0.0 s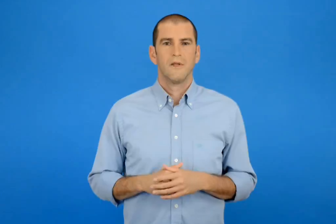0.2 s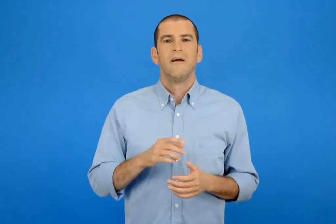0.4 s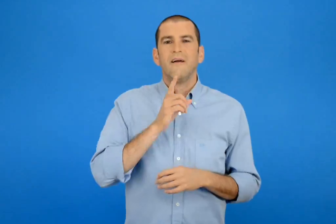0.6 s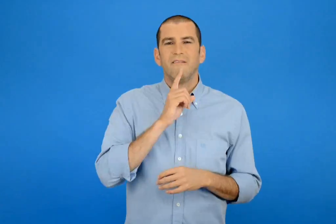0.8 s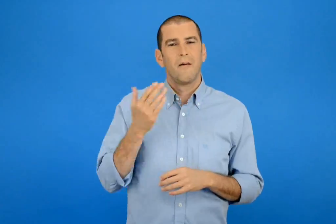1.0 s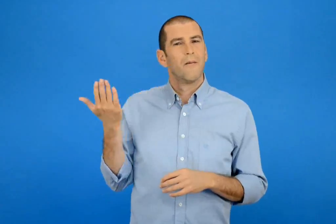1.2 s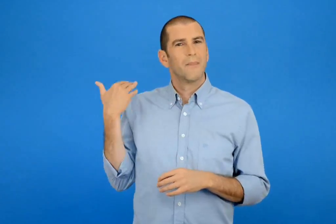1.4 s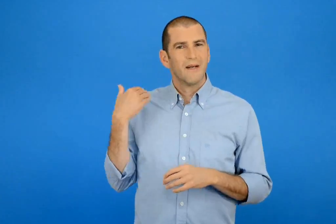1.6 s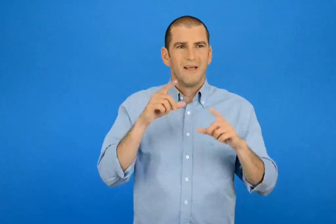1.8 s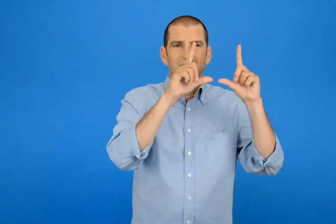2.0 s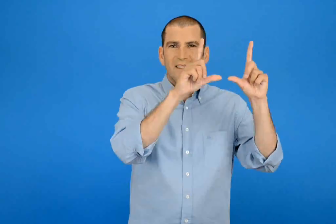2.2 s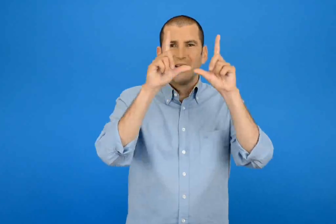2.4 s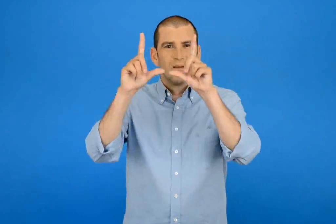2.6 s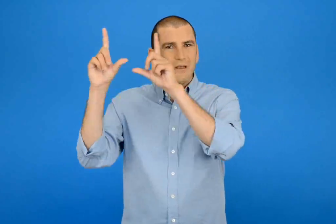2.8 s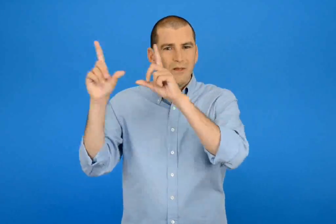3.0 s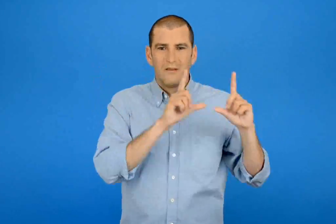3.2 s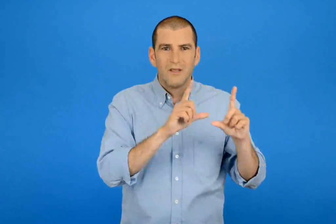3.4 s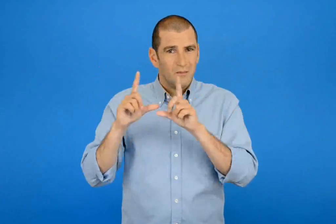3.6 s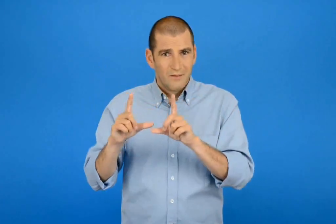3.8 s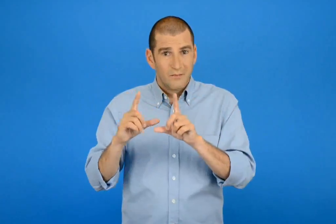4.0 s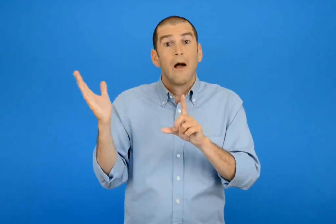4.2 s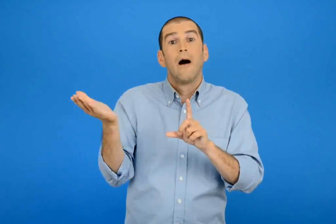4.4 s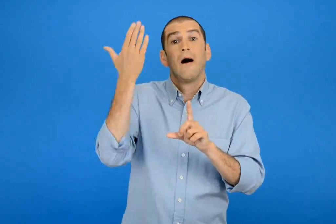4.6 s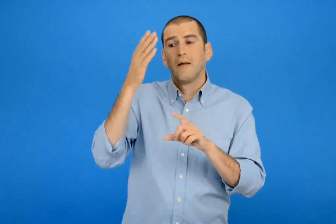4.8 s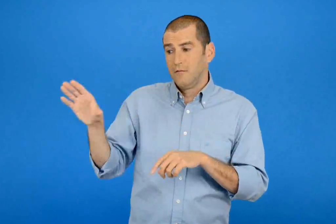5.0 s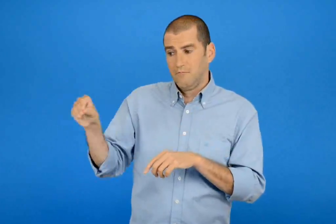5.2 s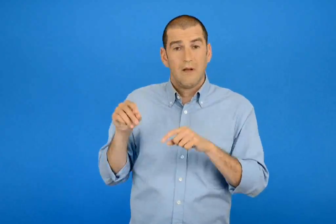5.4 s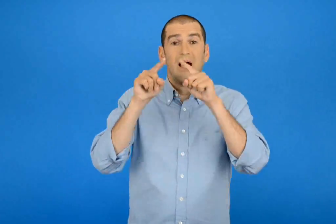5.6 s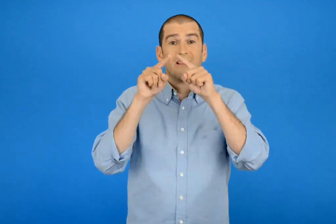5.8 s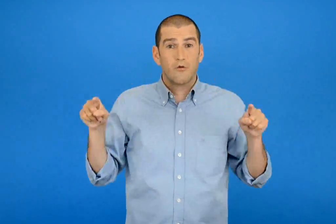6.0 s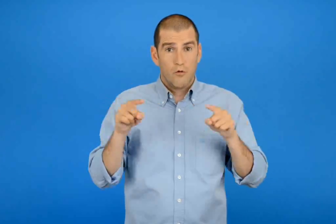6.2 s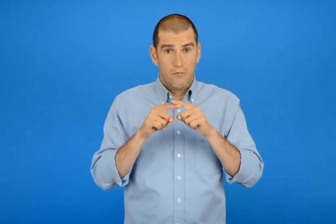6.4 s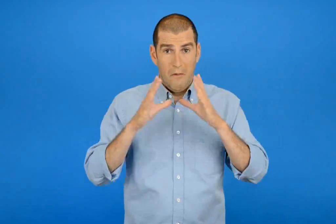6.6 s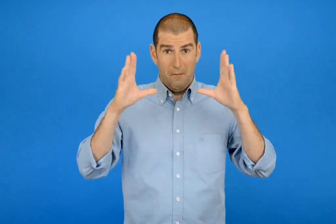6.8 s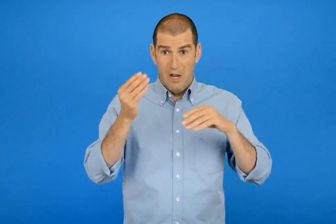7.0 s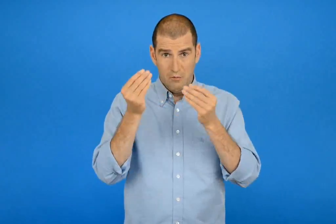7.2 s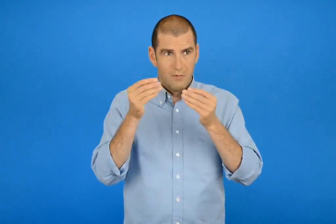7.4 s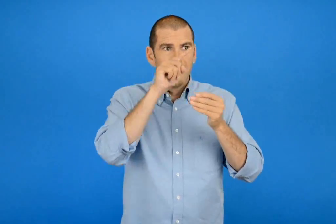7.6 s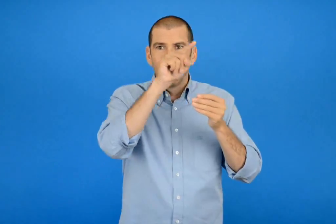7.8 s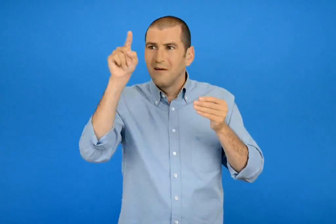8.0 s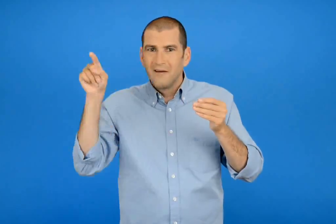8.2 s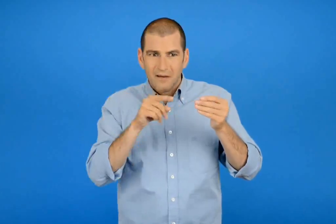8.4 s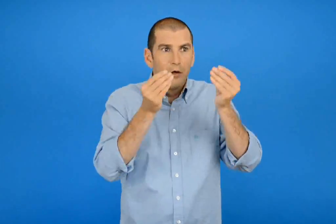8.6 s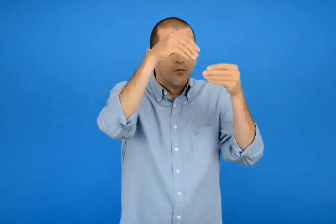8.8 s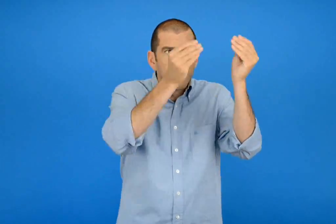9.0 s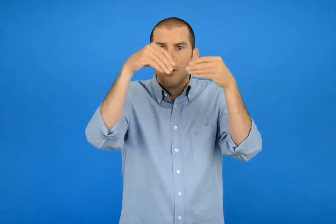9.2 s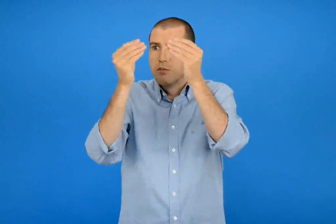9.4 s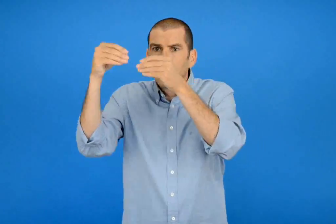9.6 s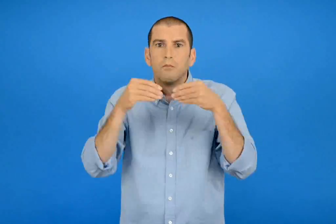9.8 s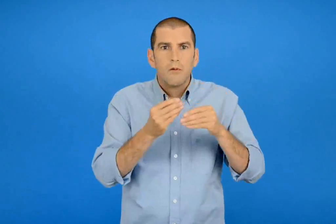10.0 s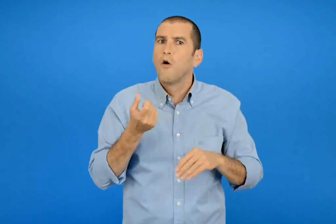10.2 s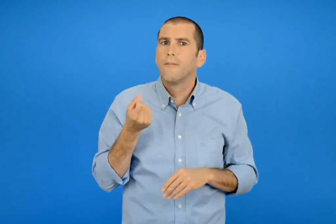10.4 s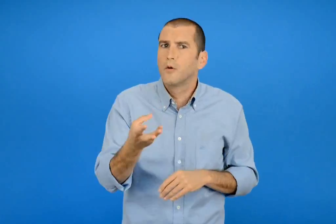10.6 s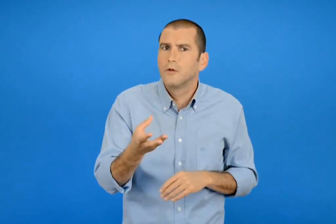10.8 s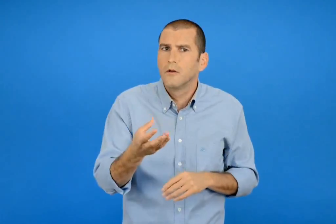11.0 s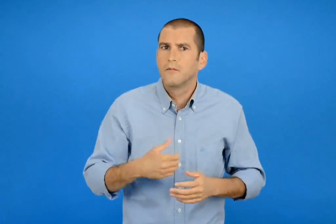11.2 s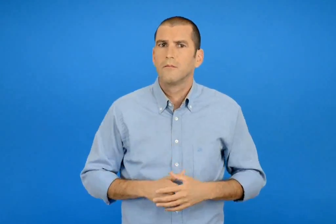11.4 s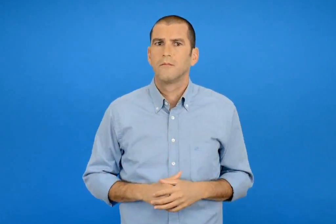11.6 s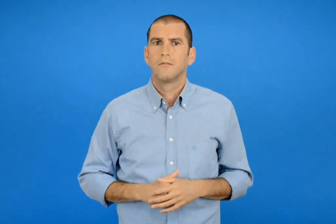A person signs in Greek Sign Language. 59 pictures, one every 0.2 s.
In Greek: αν χρησιμοποιήσουμε μόνο μεγάλα τρίγωνα πόσα θα χρειαστούμε κάθε φορά για να φτιάξουμε καθένα από τα προηγούμενα σχήματα
